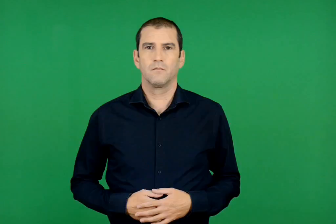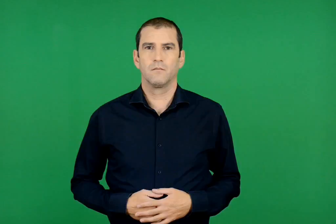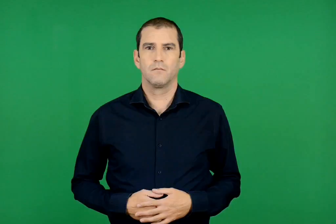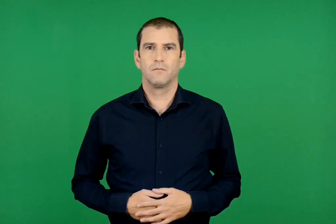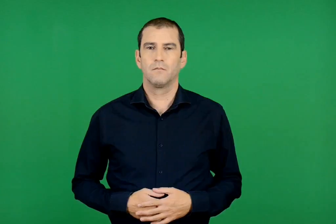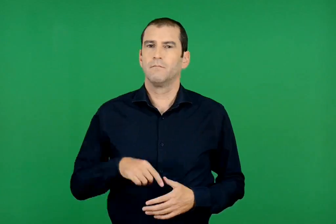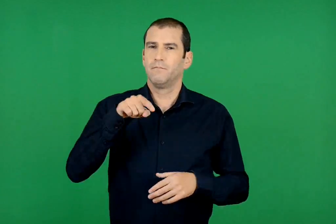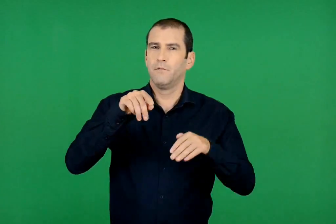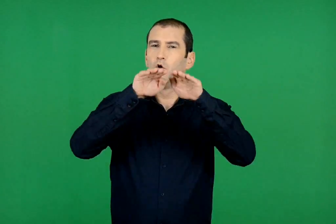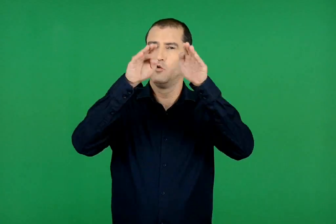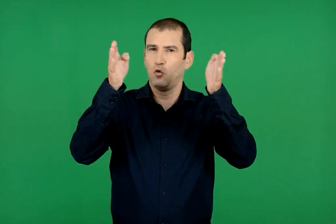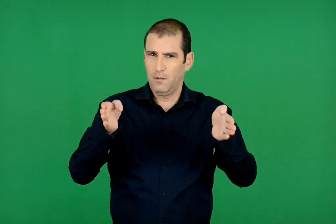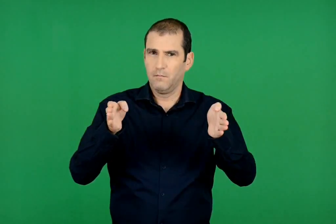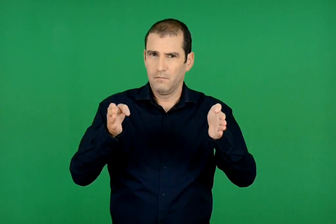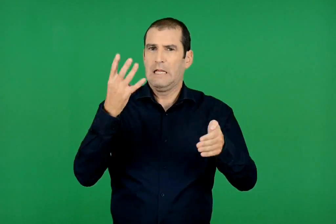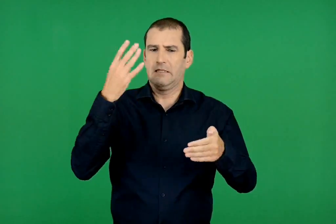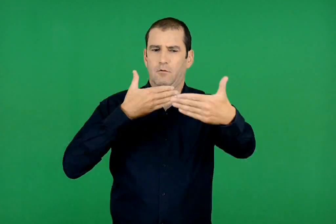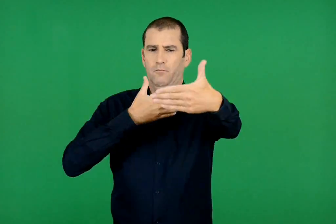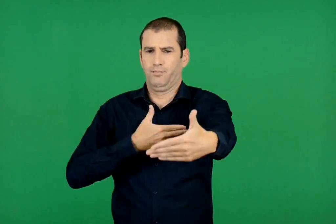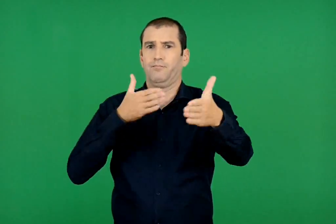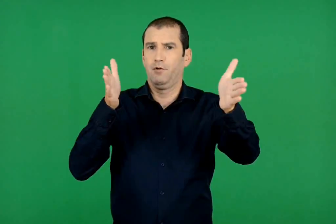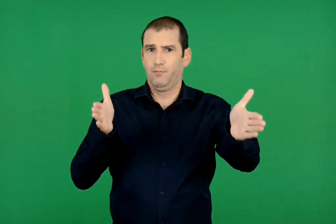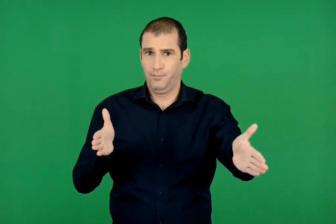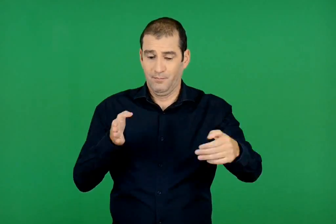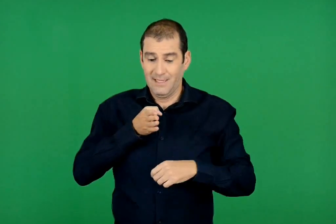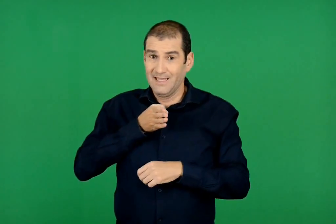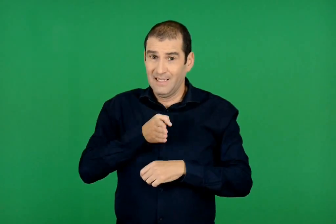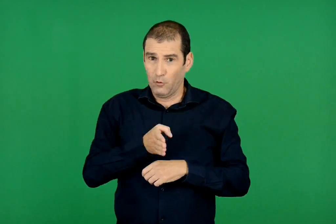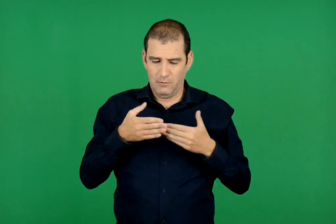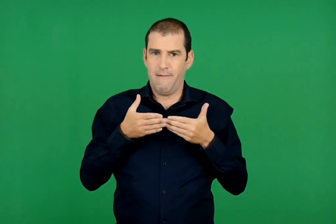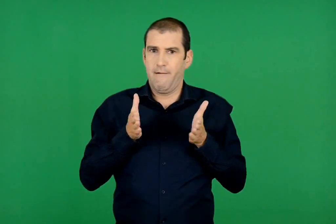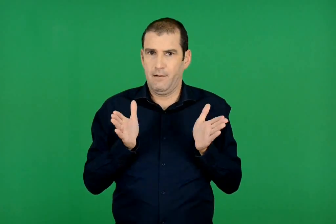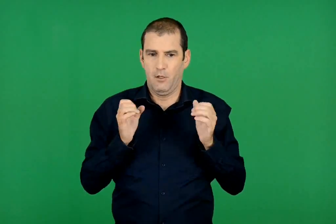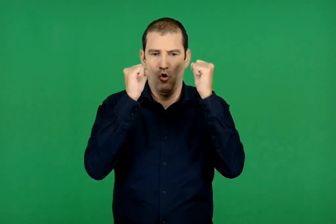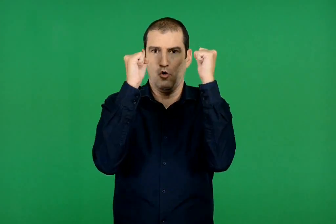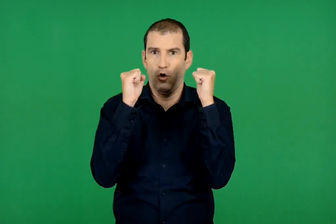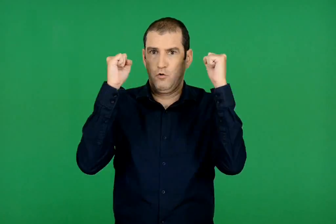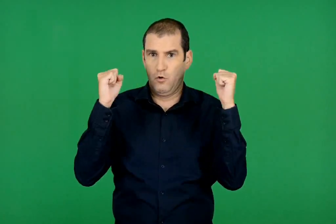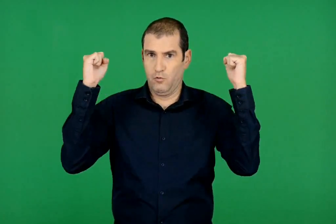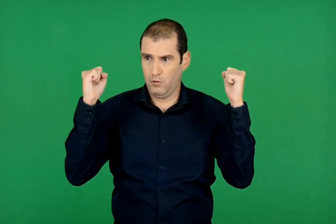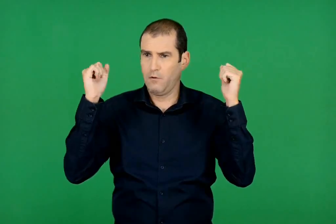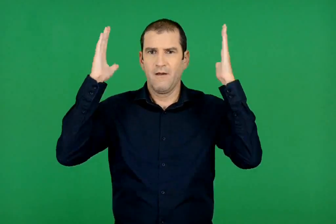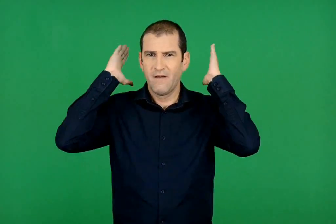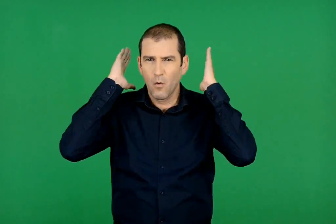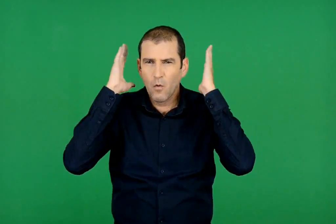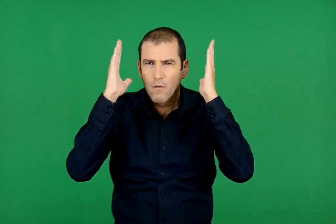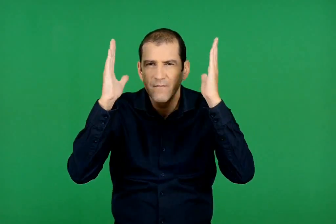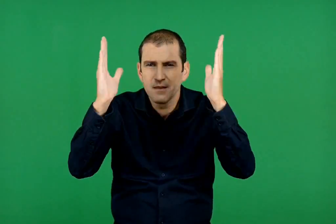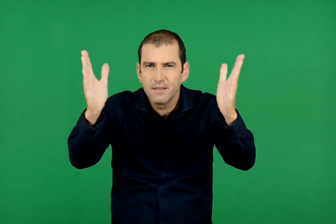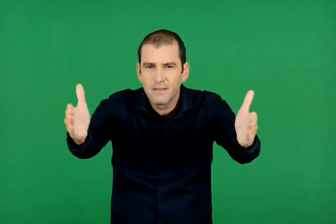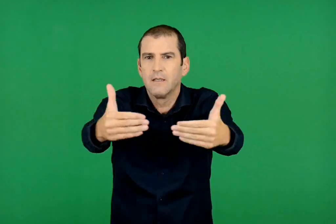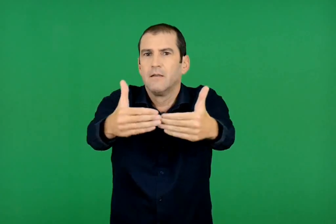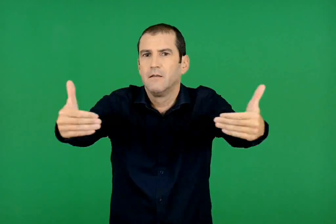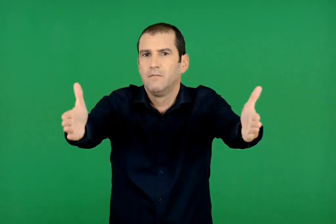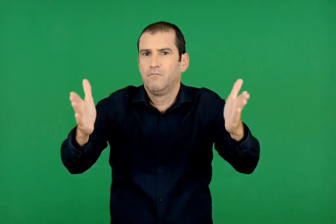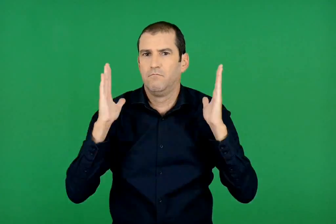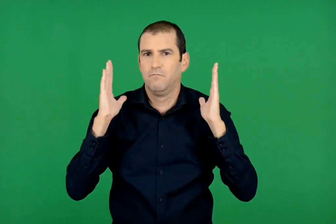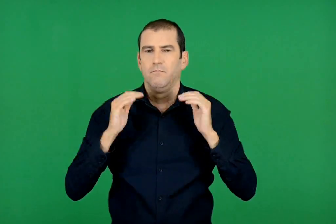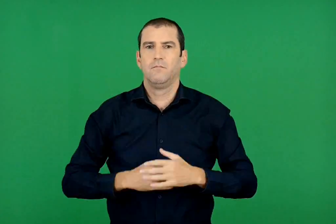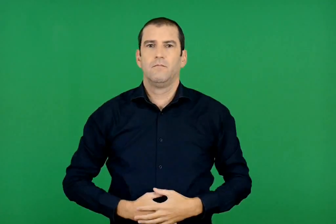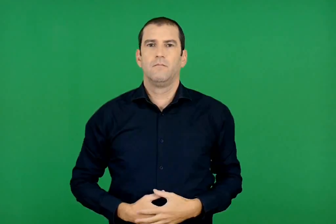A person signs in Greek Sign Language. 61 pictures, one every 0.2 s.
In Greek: η στοά ήταν μακριά , τετράπλευρη , με τους τρεις τοίχους κλειστούς και μπροστά ανοιχτή και στηριγμένη σε κολόνες
